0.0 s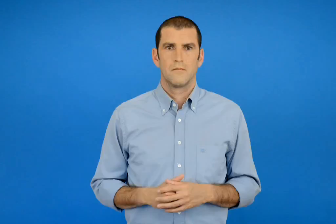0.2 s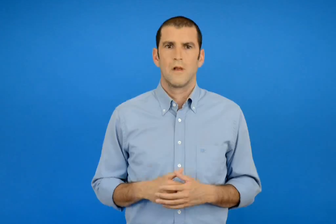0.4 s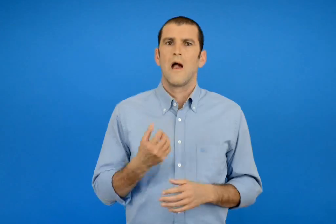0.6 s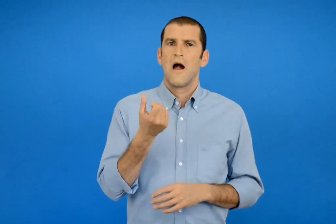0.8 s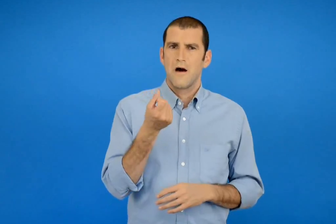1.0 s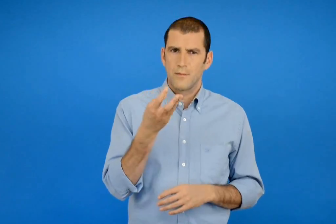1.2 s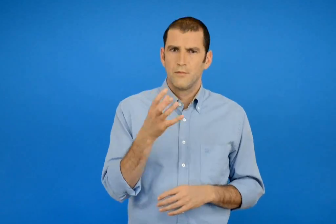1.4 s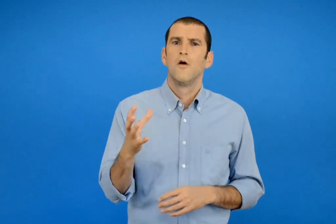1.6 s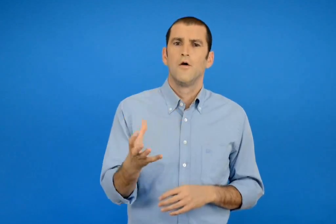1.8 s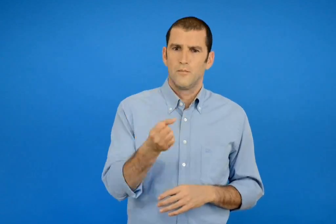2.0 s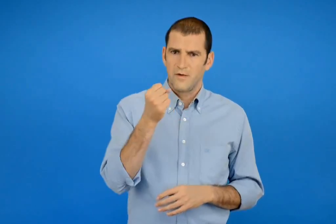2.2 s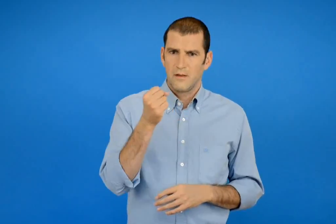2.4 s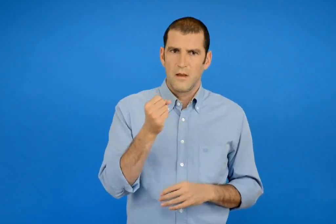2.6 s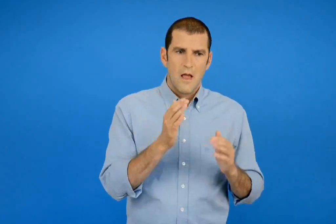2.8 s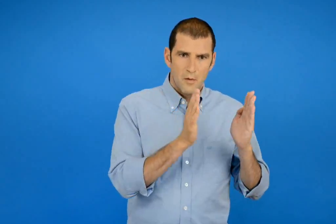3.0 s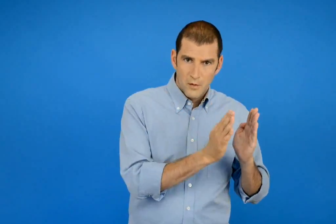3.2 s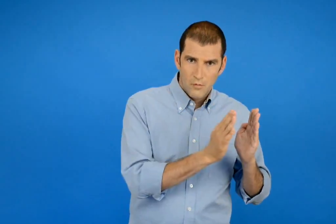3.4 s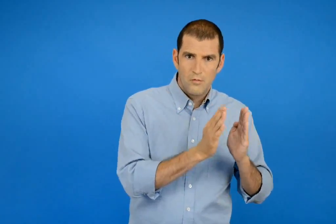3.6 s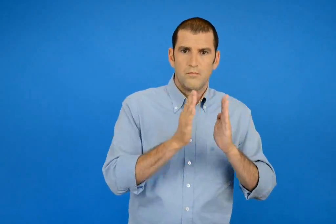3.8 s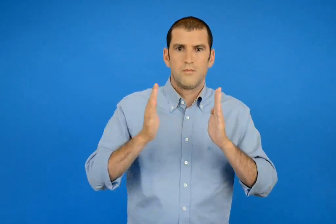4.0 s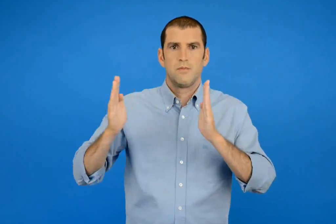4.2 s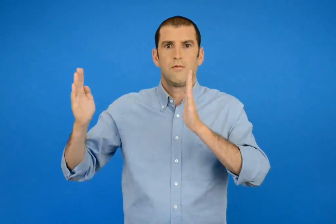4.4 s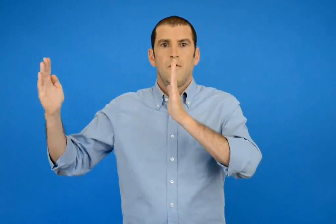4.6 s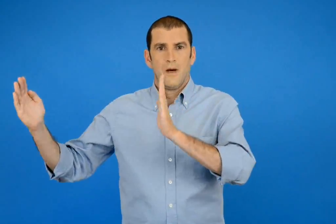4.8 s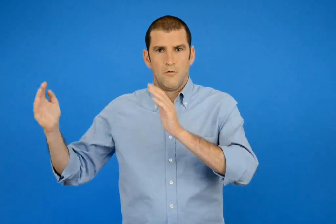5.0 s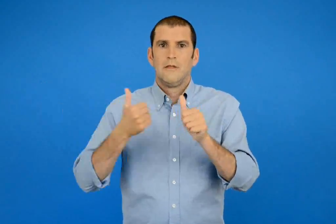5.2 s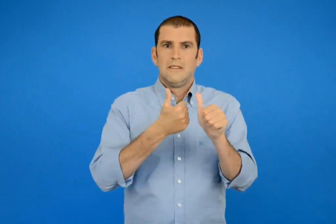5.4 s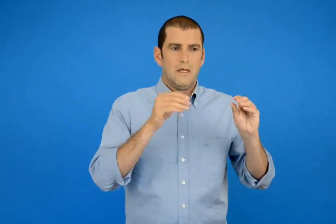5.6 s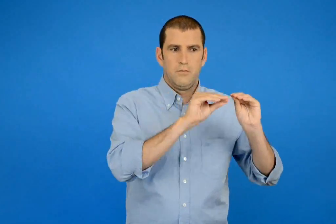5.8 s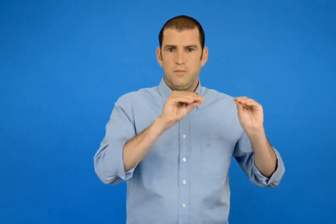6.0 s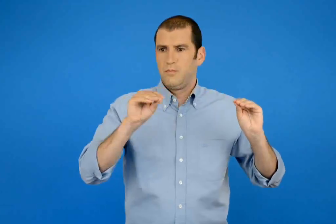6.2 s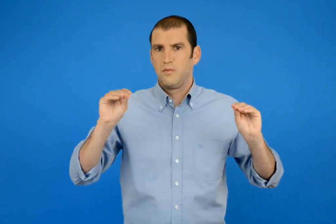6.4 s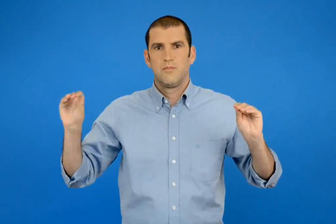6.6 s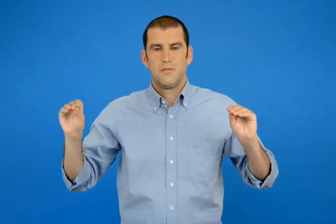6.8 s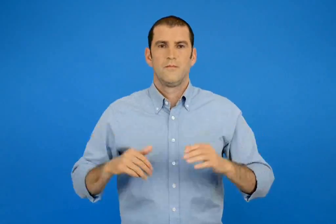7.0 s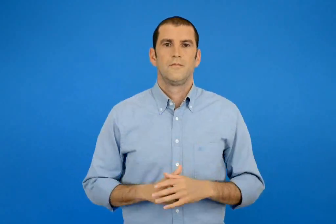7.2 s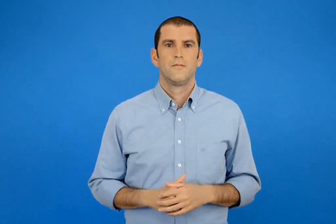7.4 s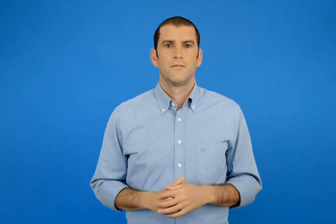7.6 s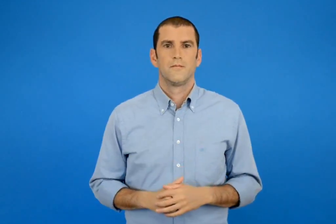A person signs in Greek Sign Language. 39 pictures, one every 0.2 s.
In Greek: βάζω σε σειρά από τον μικρότερο στον μεγαλύτερο τους αριθμούς που βρήκε
